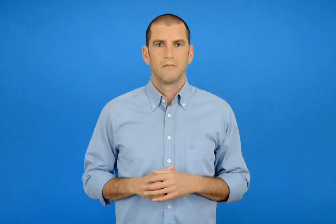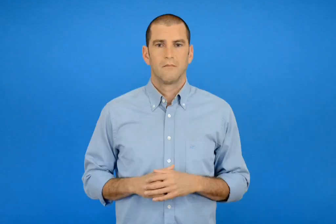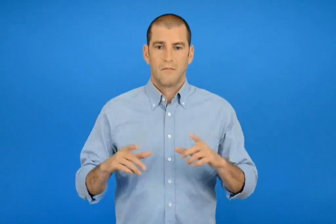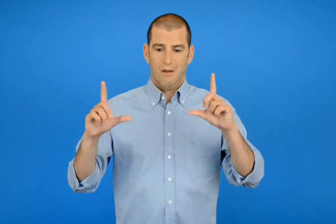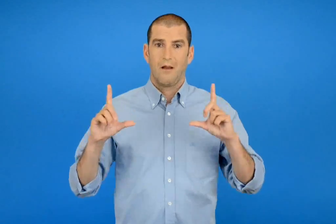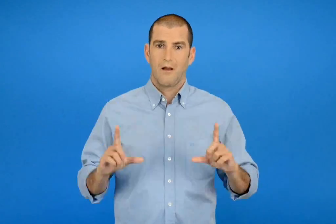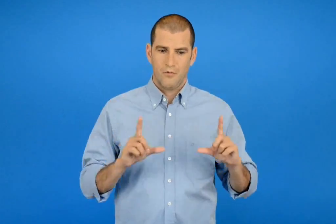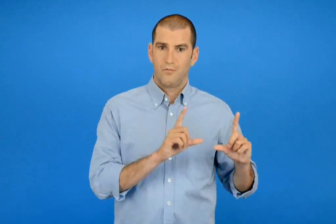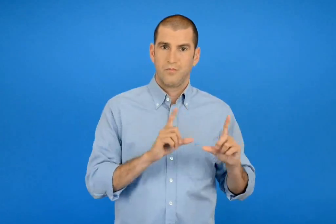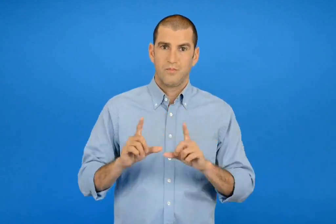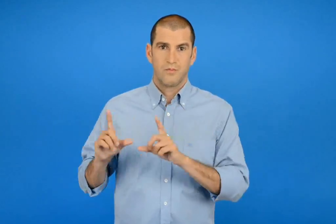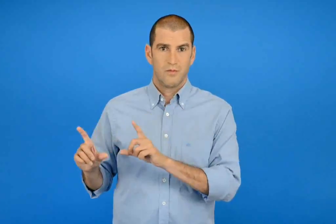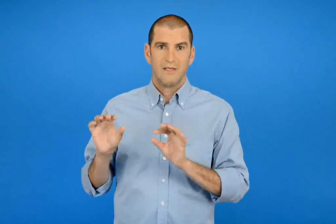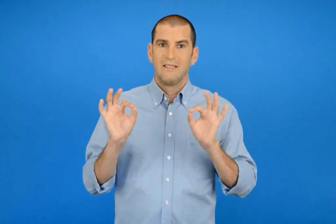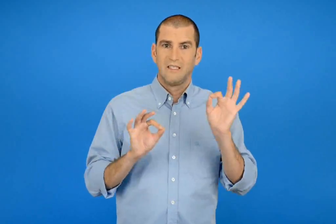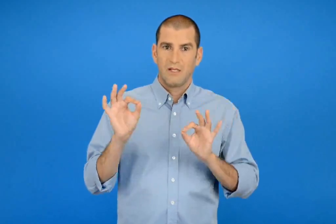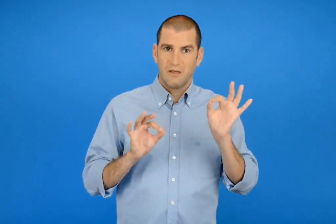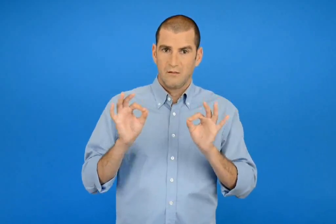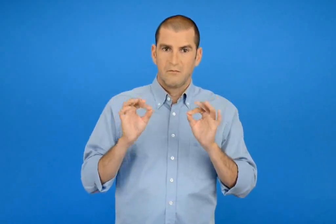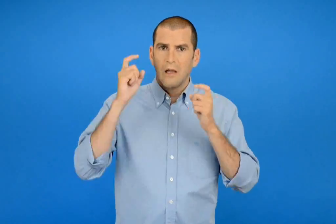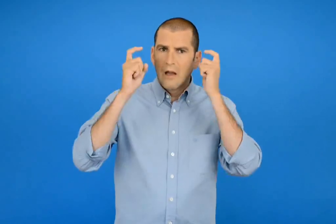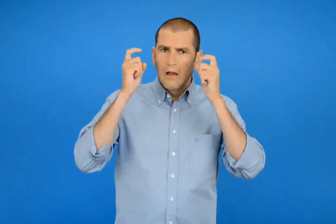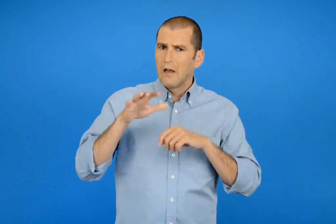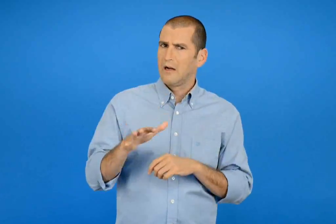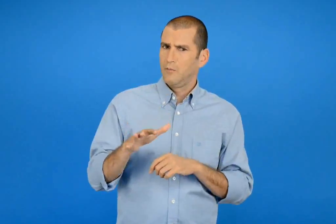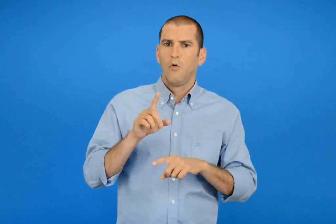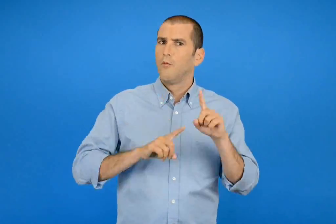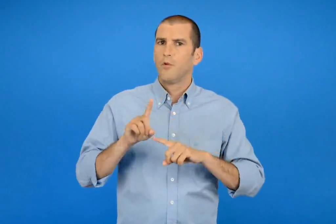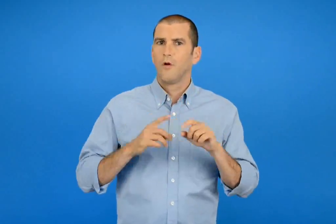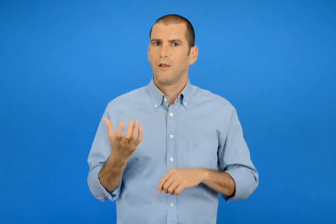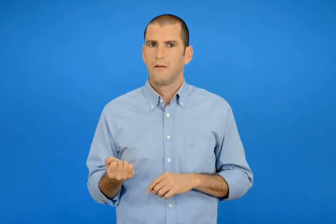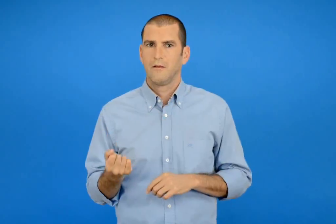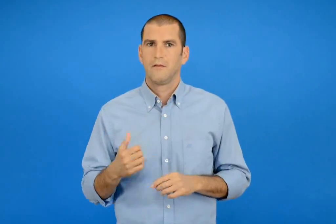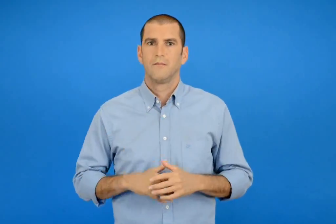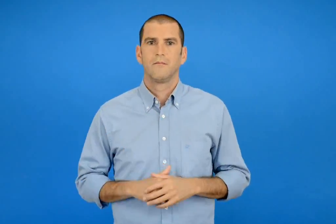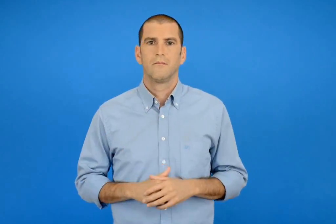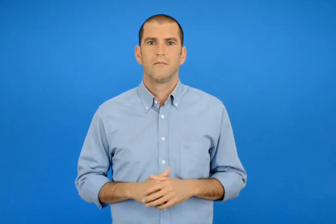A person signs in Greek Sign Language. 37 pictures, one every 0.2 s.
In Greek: εκτιμώ ποιό από τα παρακάτω σχήματα έχει
